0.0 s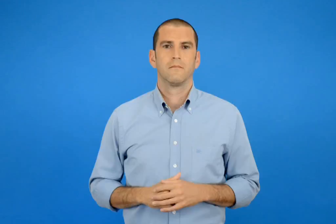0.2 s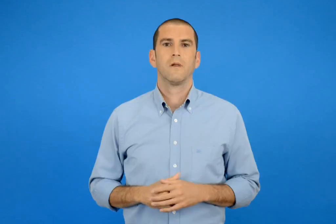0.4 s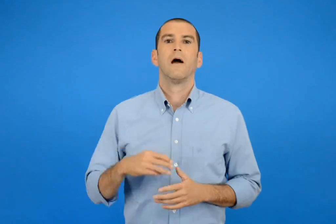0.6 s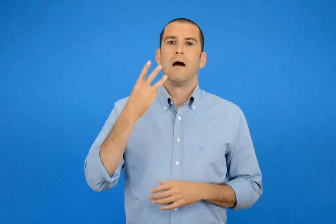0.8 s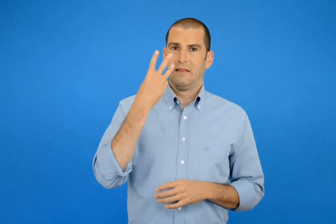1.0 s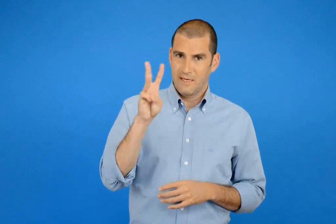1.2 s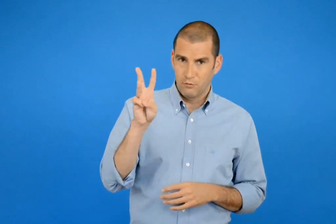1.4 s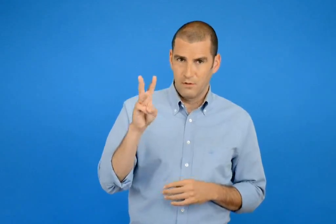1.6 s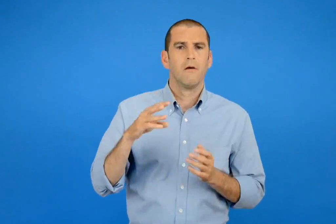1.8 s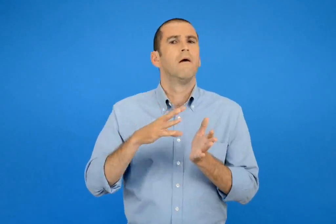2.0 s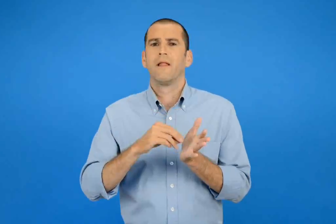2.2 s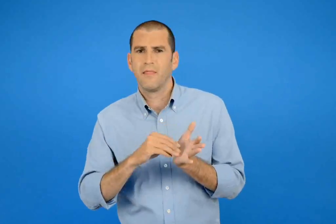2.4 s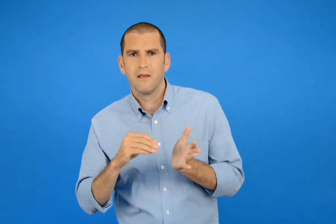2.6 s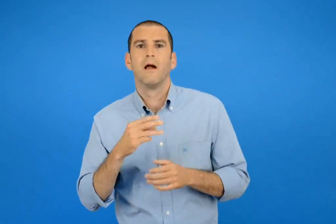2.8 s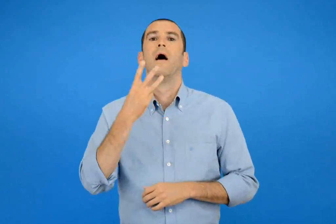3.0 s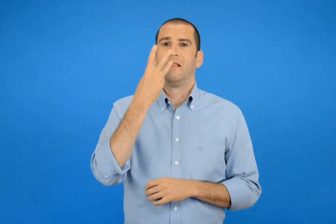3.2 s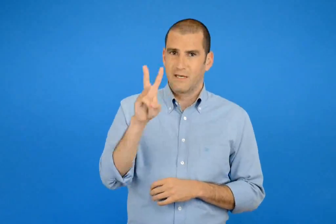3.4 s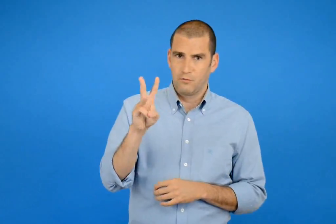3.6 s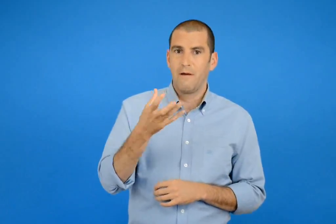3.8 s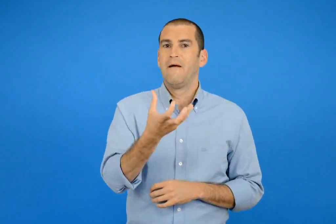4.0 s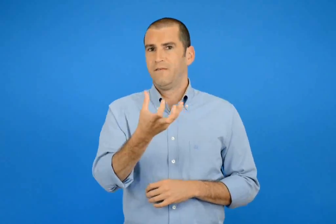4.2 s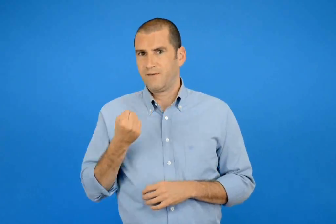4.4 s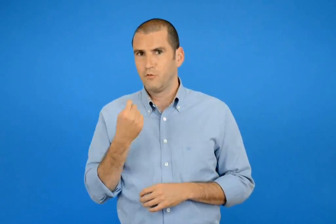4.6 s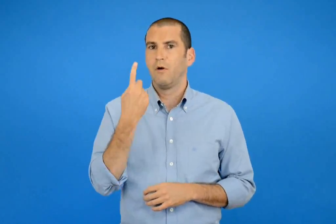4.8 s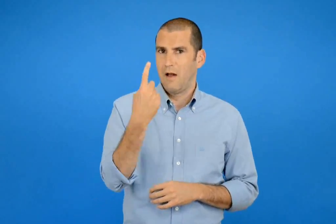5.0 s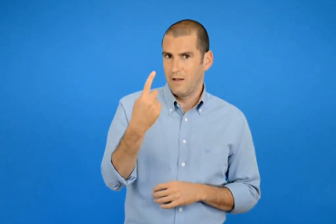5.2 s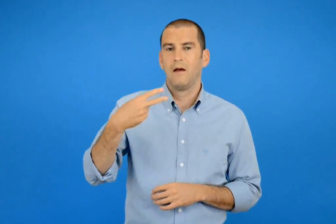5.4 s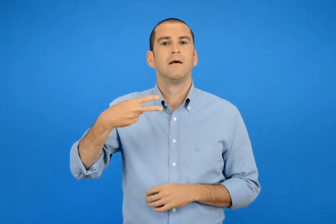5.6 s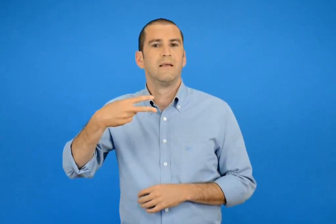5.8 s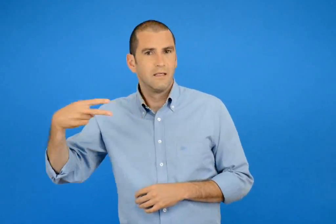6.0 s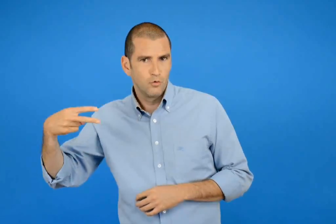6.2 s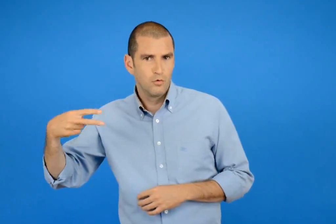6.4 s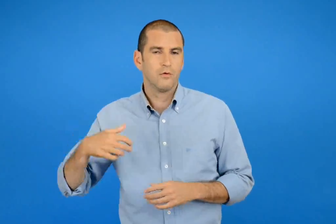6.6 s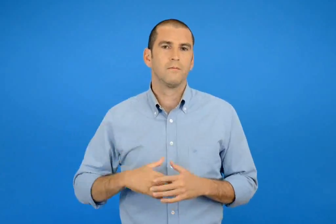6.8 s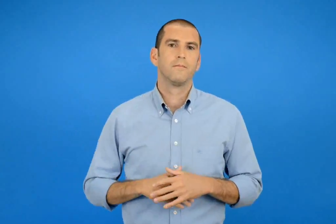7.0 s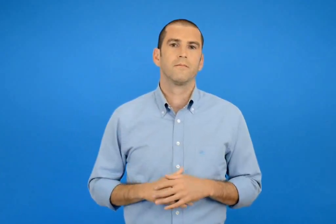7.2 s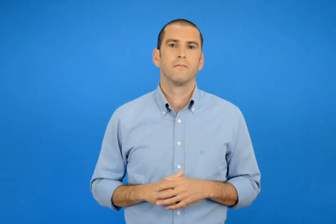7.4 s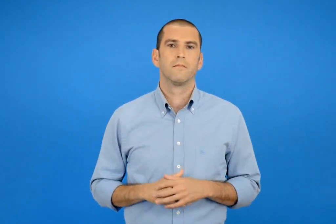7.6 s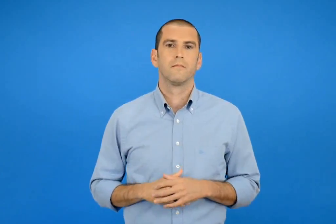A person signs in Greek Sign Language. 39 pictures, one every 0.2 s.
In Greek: 300 δηλαδή 300 – 1 =
